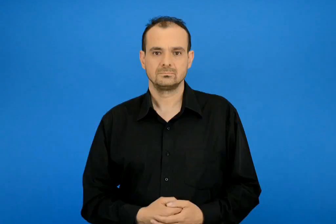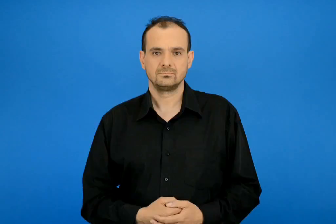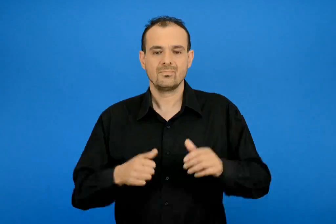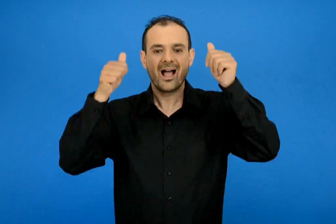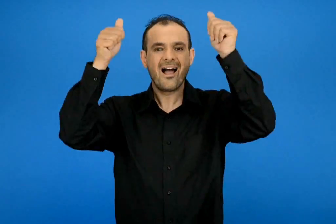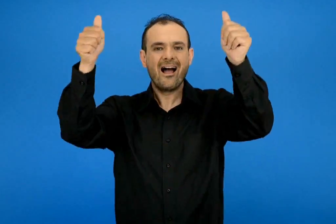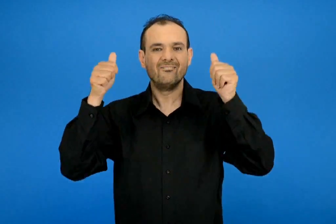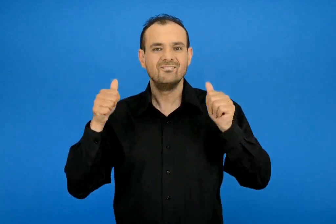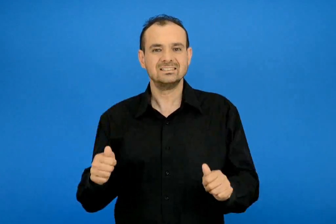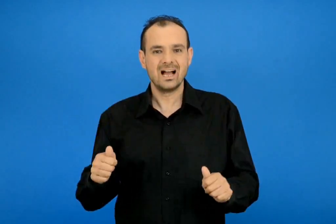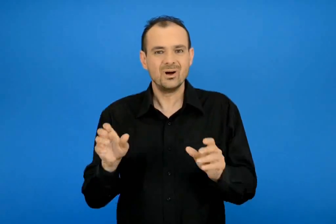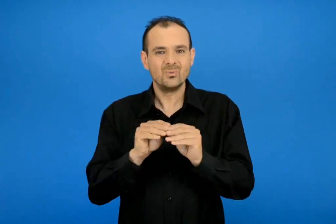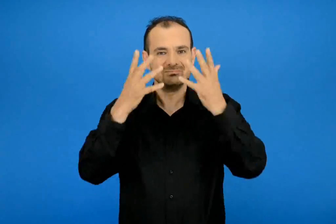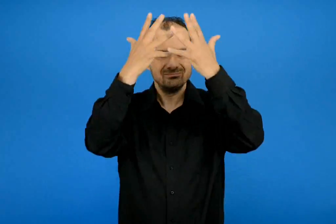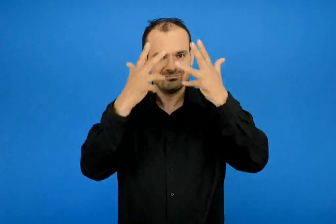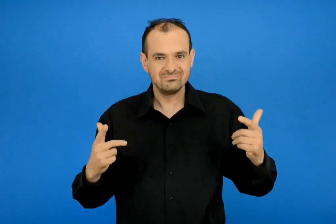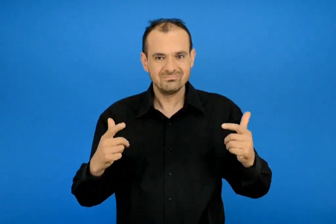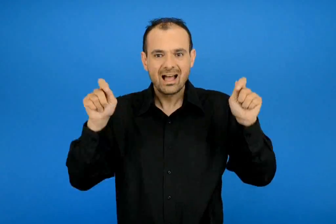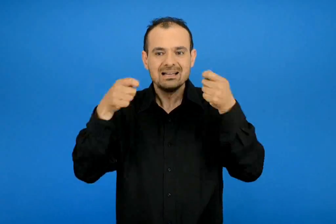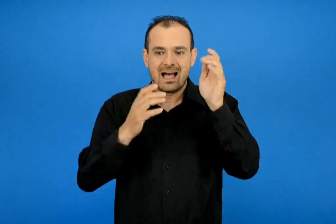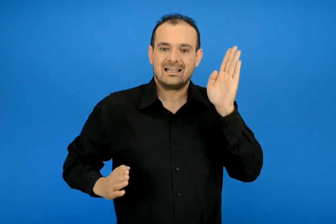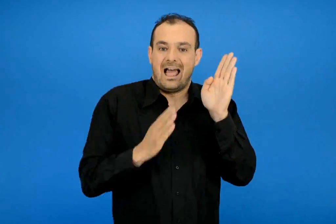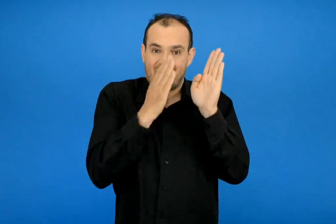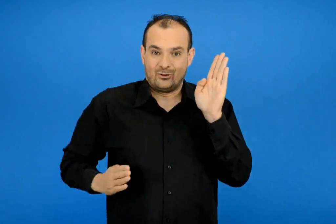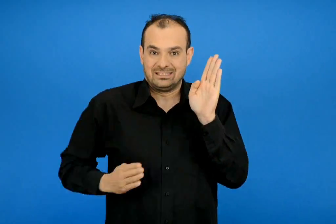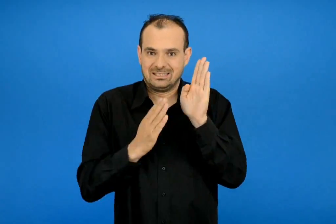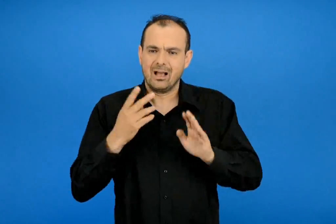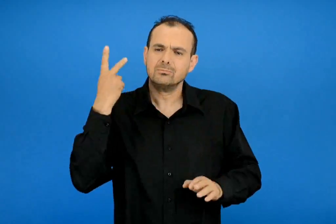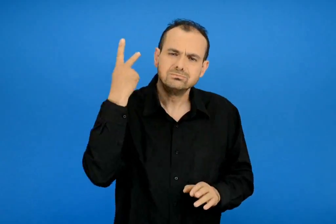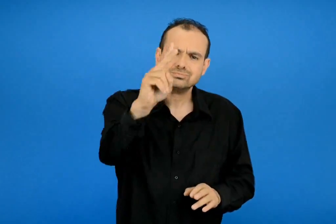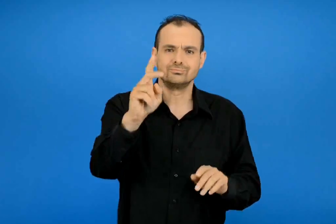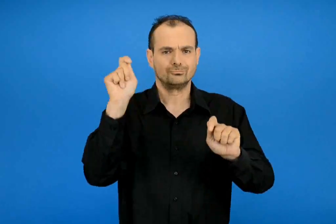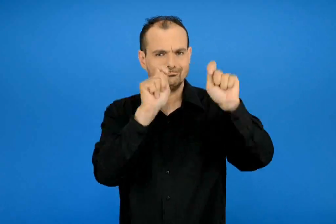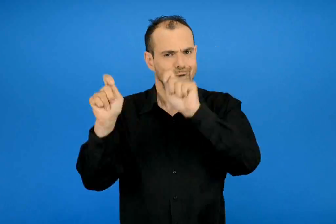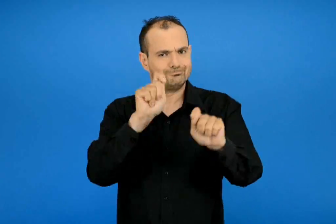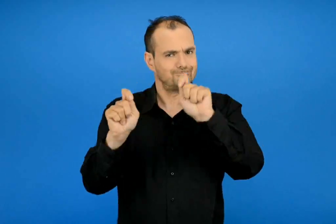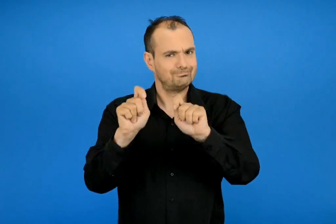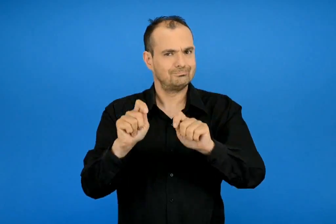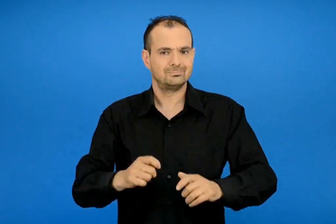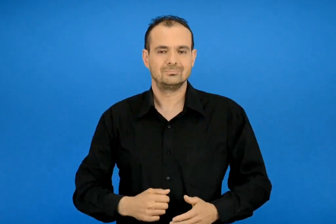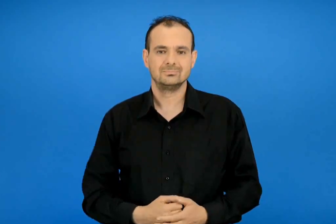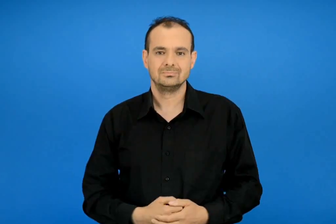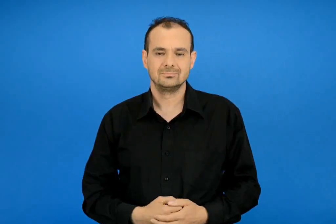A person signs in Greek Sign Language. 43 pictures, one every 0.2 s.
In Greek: να ετοιμάσετε μια δική σας αφίσα για παράσταση καραγκιόζη
